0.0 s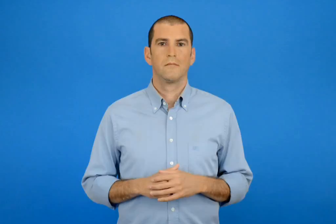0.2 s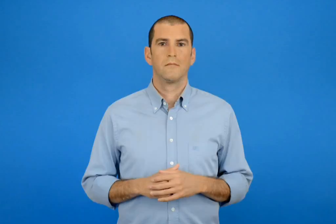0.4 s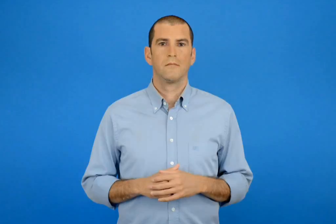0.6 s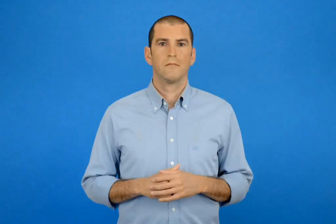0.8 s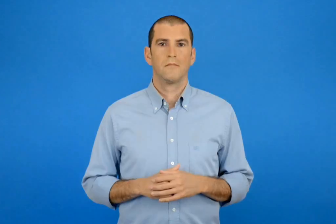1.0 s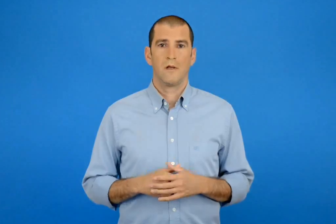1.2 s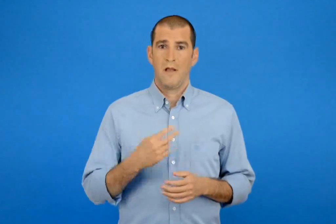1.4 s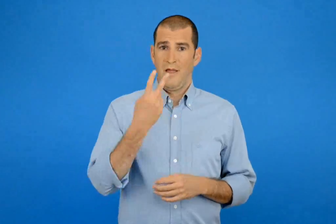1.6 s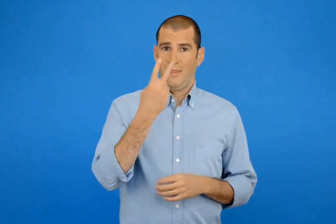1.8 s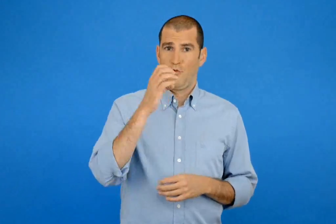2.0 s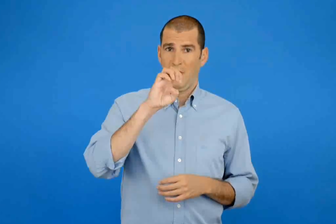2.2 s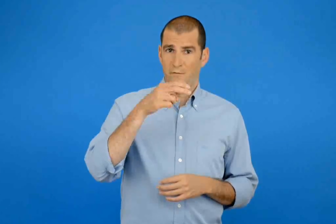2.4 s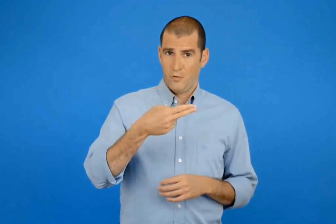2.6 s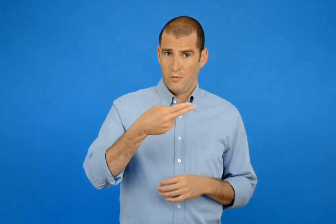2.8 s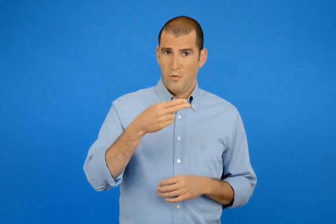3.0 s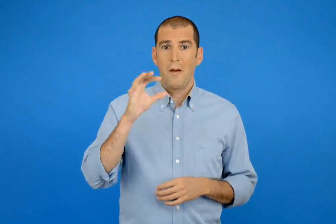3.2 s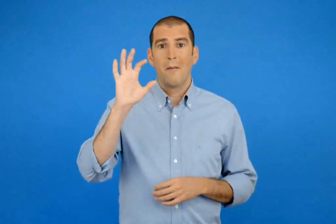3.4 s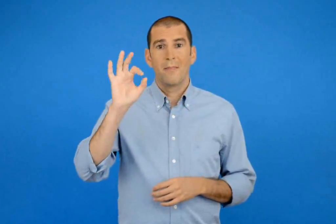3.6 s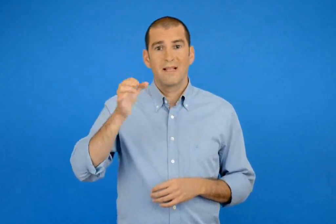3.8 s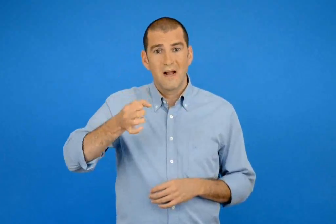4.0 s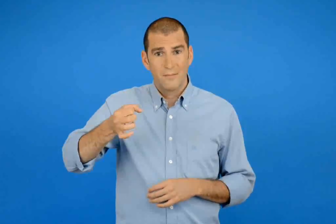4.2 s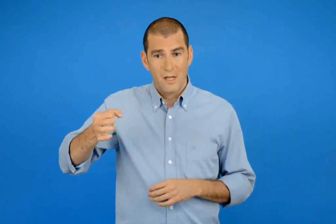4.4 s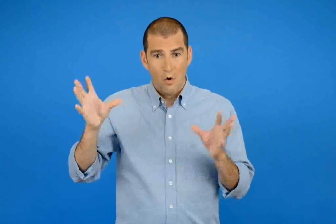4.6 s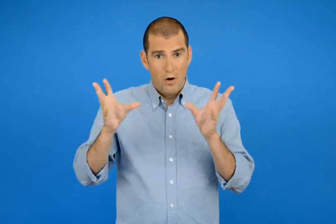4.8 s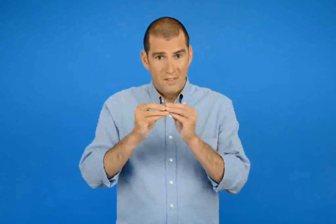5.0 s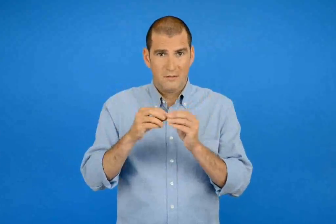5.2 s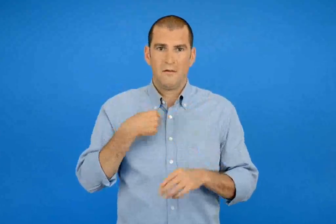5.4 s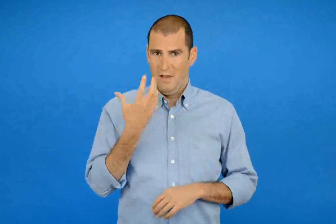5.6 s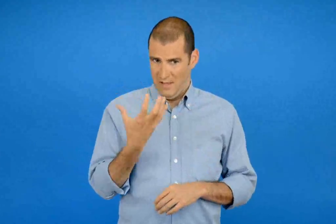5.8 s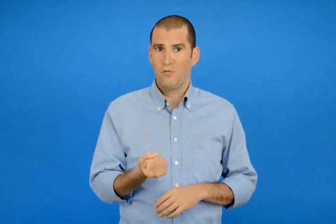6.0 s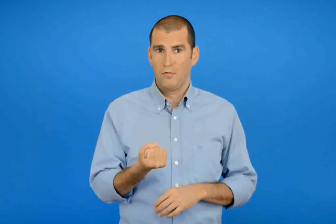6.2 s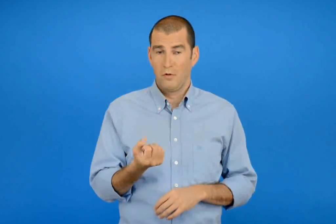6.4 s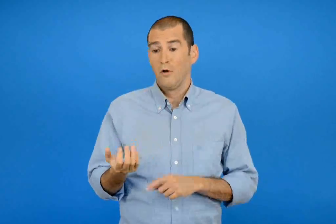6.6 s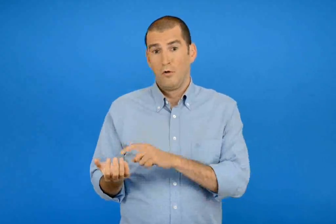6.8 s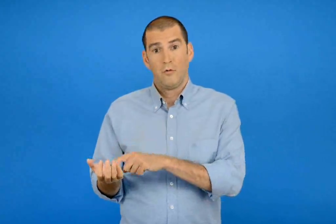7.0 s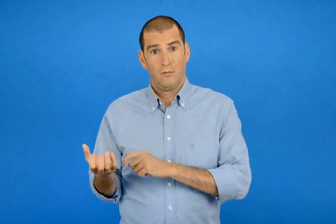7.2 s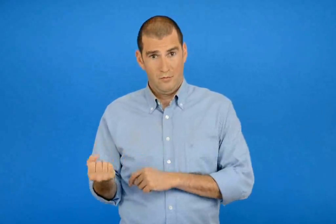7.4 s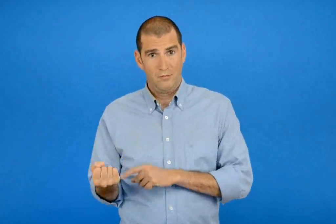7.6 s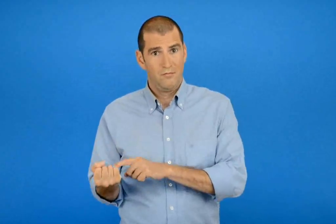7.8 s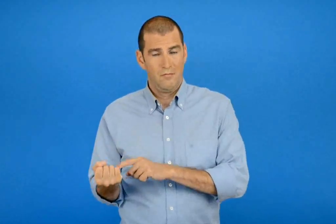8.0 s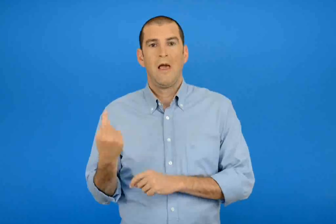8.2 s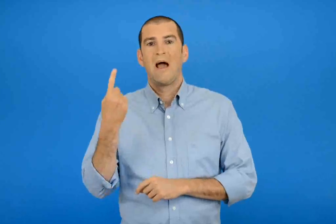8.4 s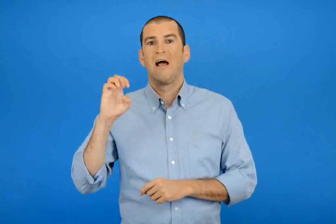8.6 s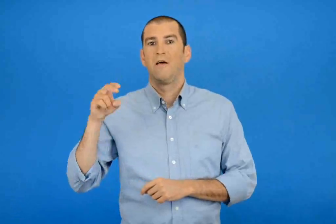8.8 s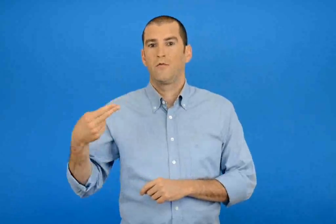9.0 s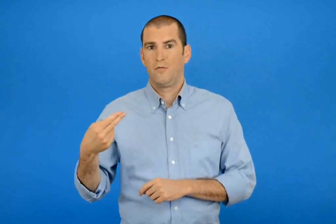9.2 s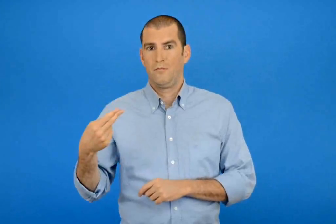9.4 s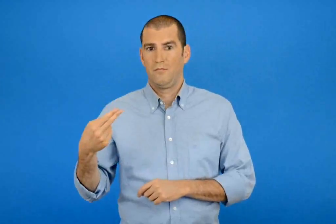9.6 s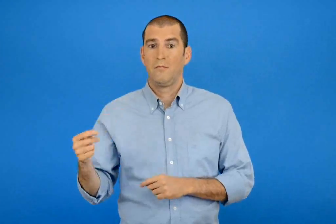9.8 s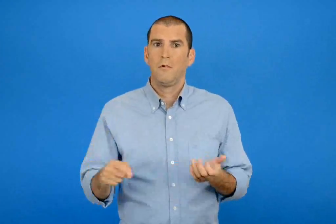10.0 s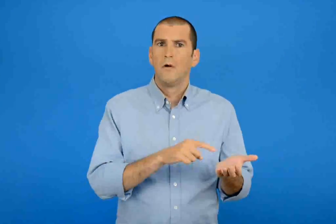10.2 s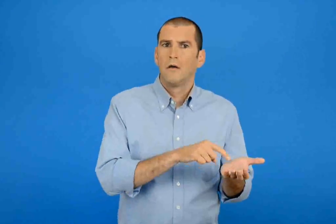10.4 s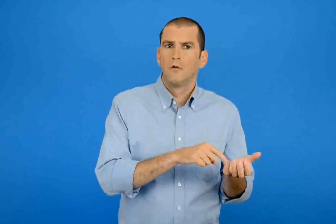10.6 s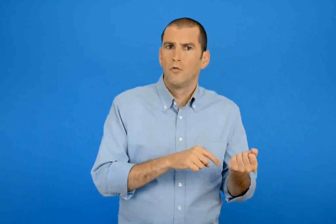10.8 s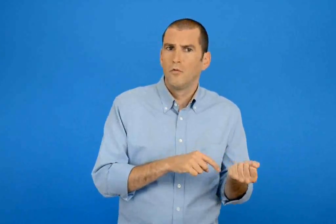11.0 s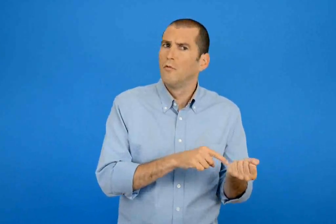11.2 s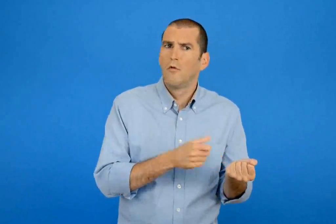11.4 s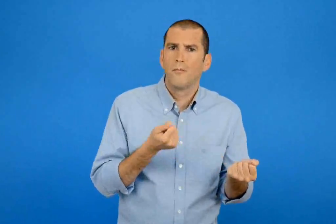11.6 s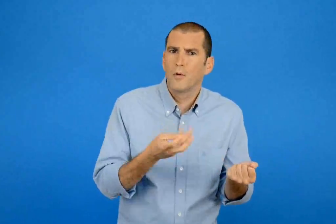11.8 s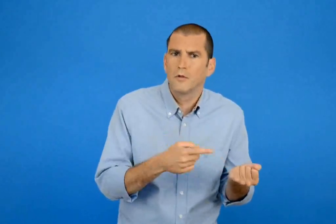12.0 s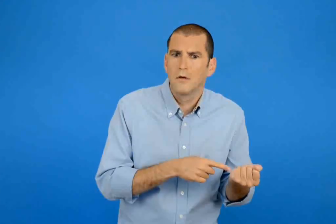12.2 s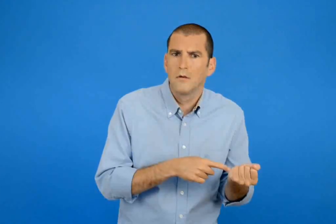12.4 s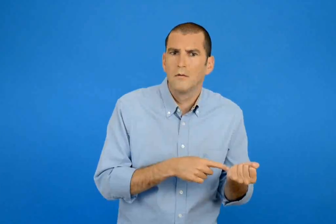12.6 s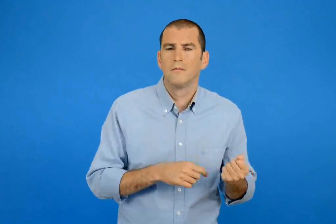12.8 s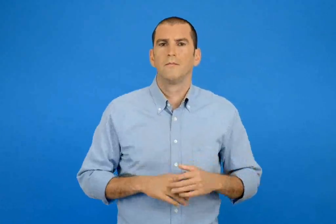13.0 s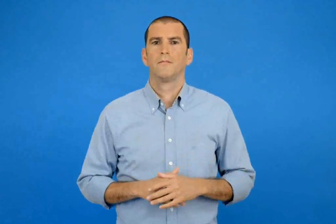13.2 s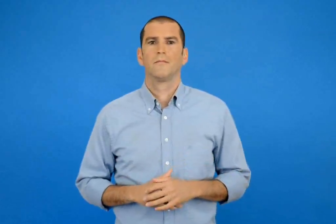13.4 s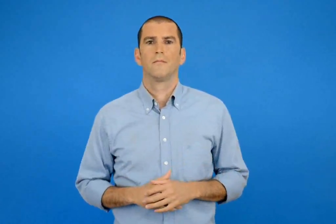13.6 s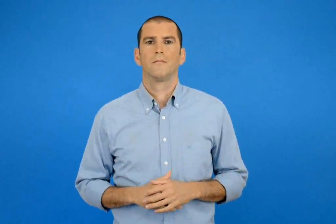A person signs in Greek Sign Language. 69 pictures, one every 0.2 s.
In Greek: έχω συνολικά 2 € και 50 λεπτό στο δεξί χέρι έχω 1 € πόσα έχω στο αριστερό ;
